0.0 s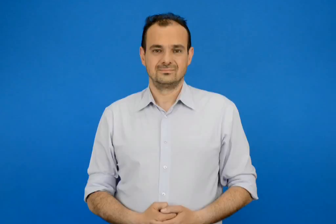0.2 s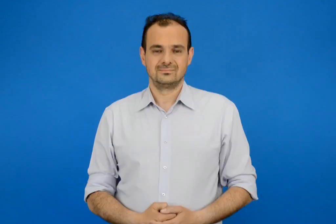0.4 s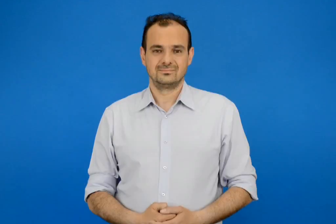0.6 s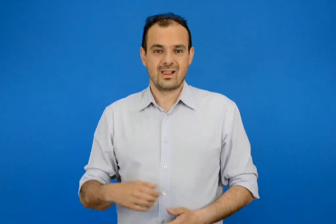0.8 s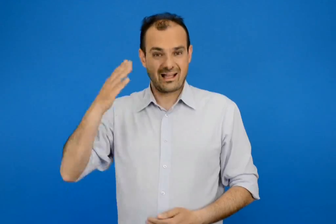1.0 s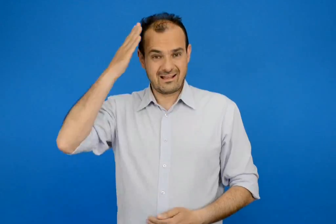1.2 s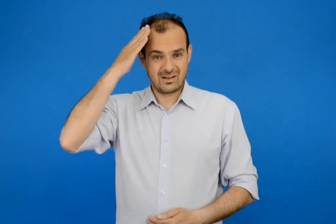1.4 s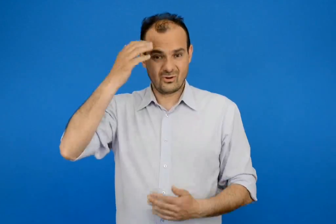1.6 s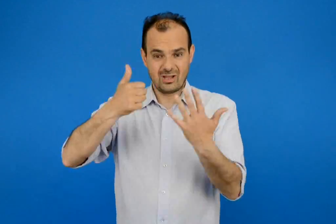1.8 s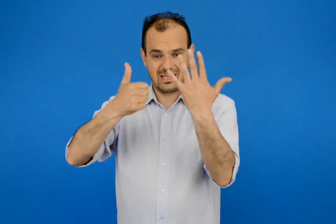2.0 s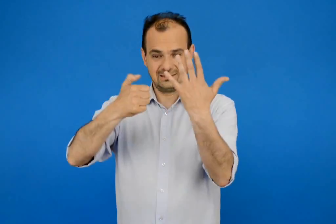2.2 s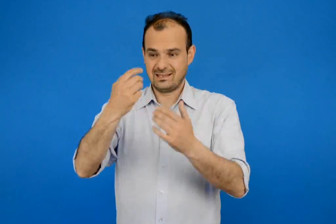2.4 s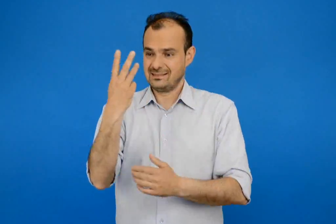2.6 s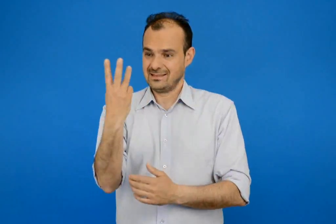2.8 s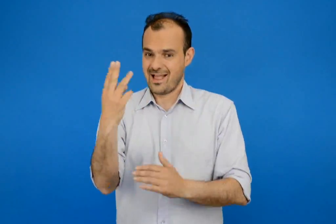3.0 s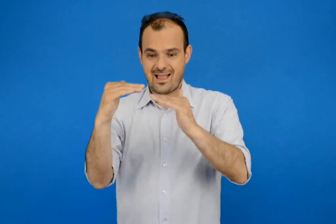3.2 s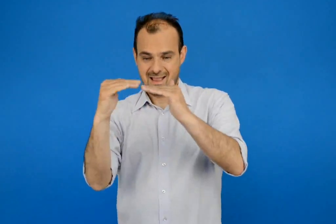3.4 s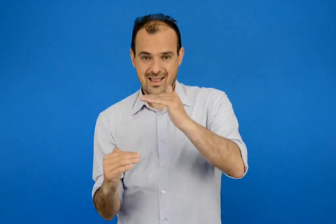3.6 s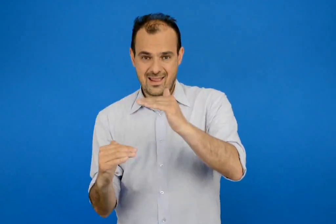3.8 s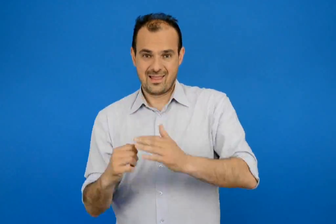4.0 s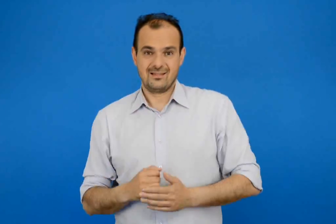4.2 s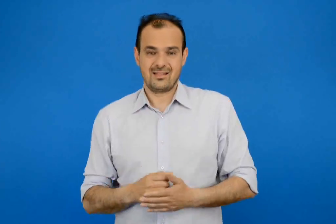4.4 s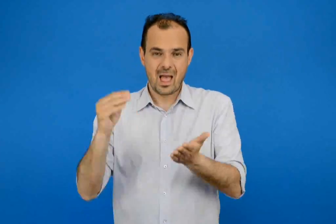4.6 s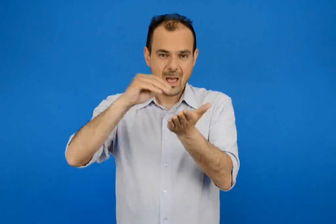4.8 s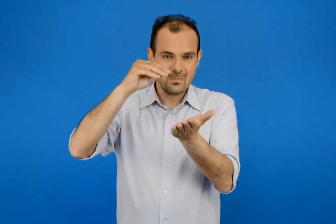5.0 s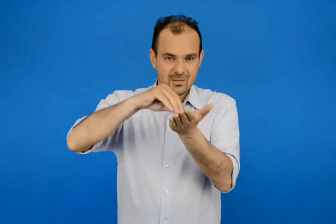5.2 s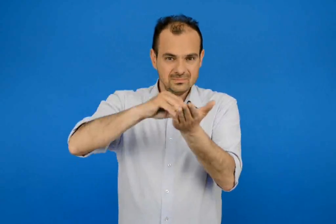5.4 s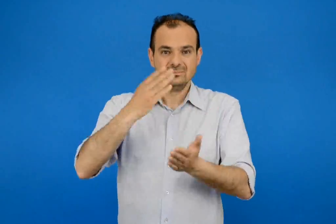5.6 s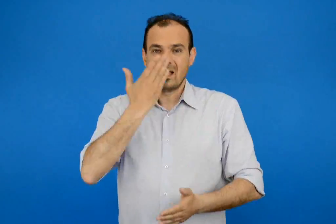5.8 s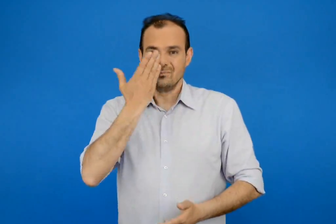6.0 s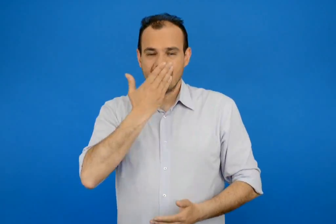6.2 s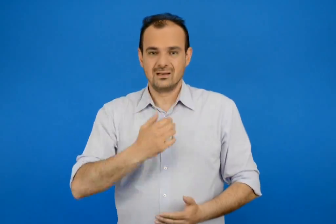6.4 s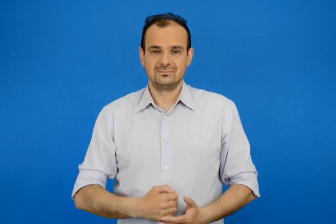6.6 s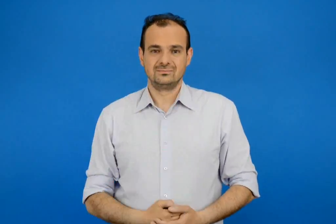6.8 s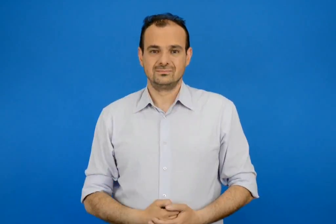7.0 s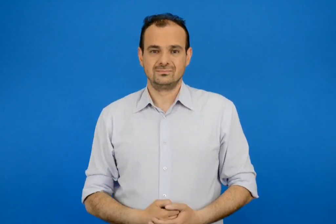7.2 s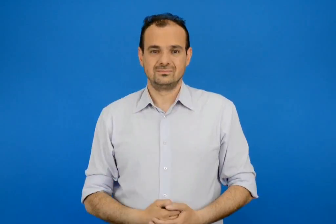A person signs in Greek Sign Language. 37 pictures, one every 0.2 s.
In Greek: κεφάλαιο 63ο επαναληπτικό μάθημα
